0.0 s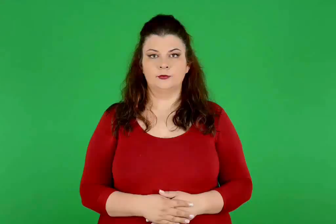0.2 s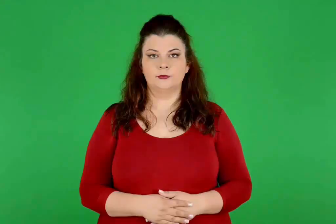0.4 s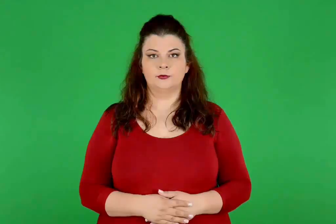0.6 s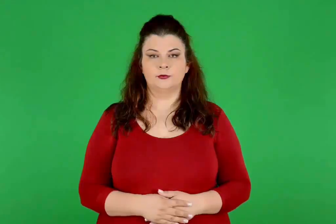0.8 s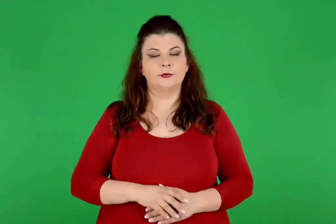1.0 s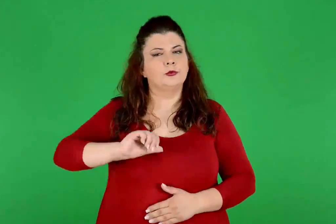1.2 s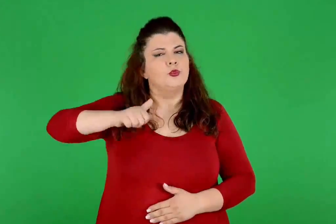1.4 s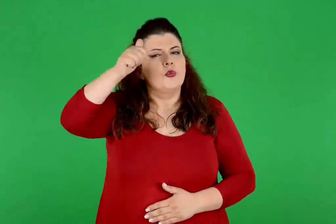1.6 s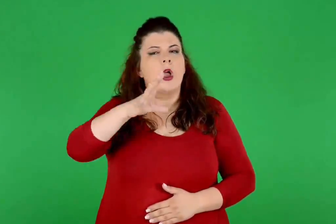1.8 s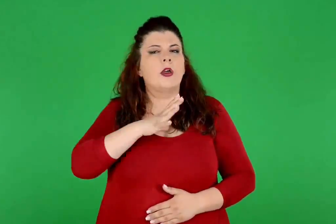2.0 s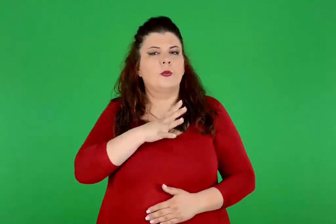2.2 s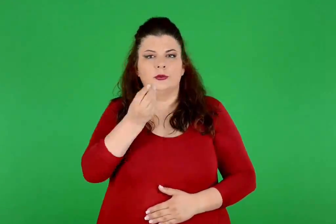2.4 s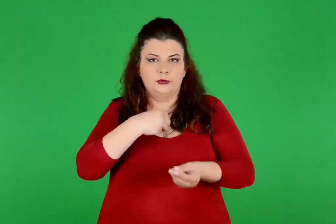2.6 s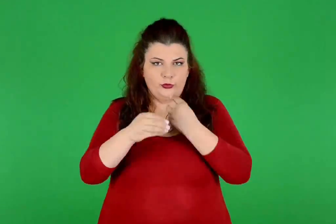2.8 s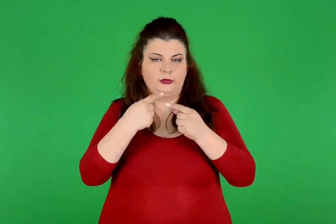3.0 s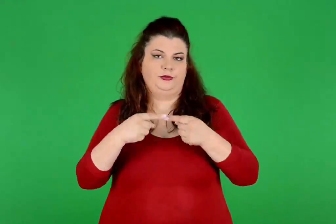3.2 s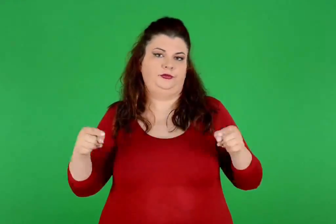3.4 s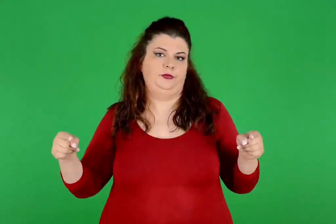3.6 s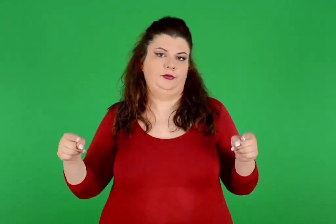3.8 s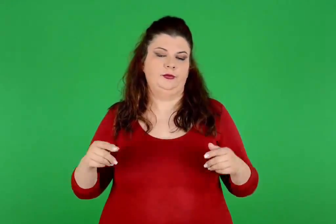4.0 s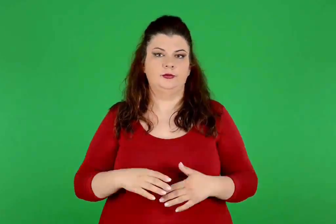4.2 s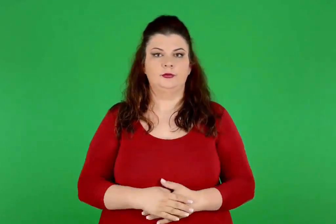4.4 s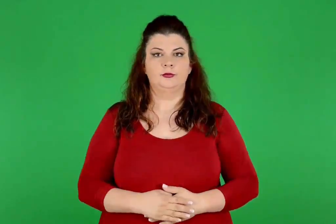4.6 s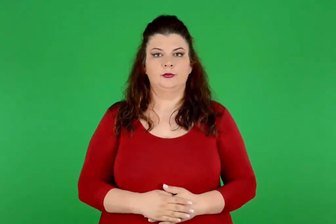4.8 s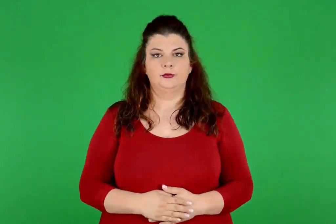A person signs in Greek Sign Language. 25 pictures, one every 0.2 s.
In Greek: τροφές των πρώτων ανθρώπων
